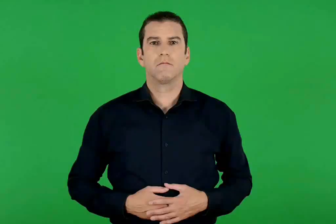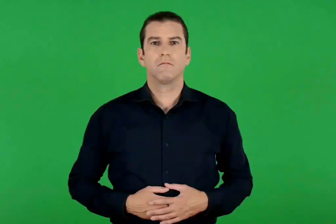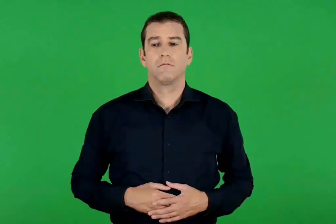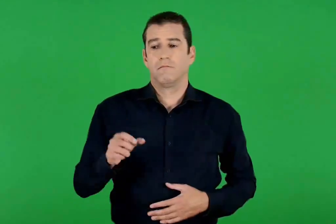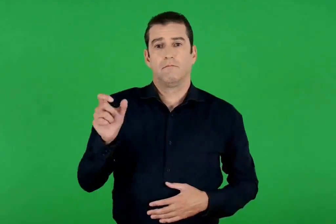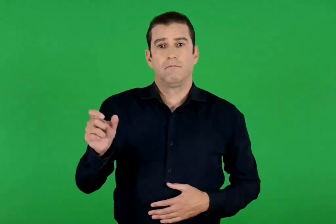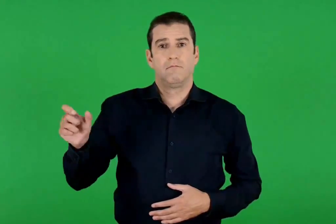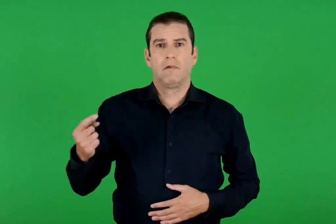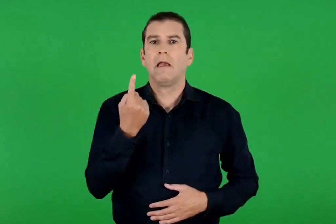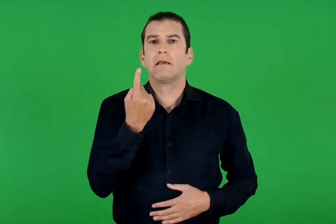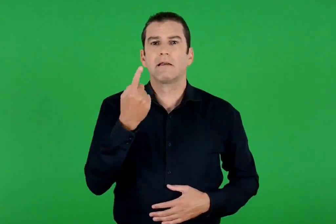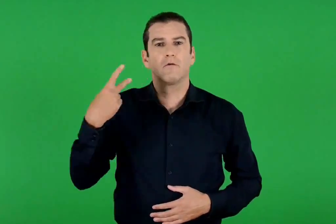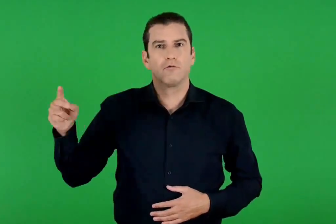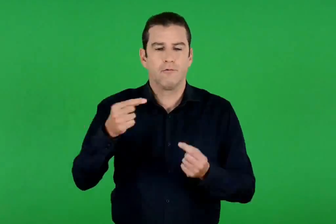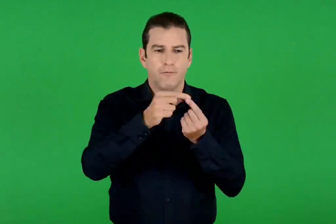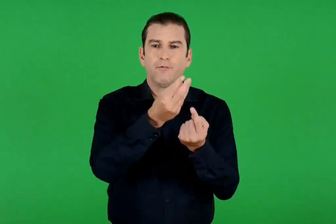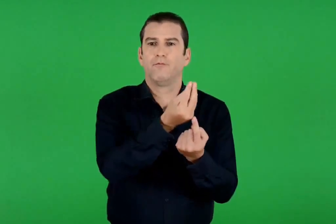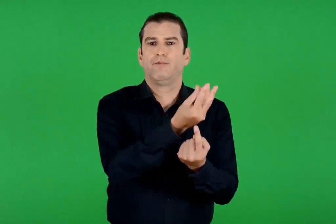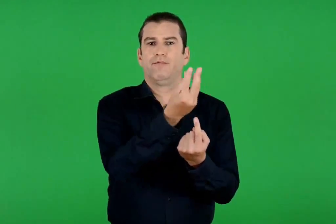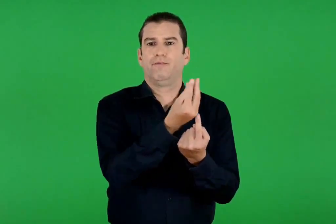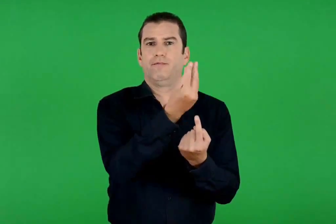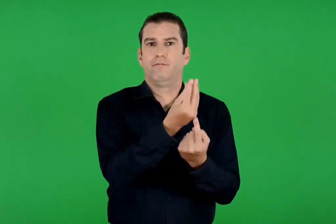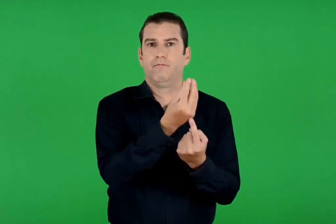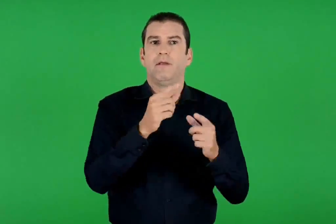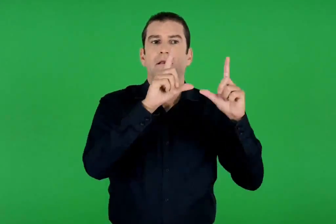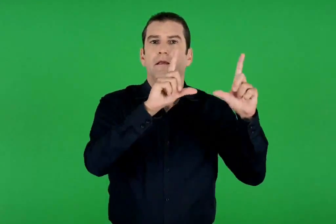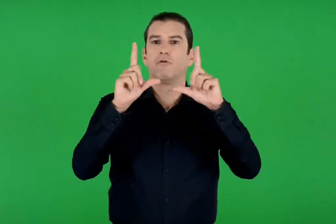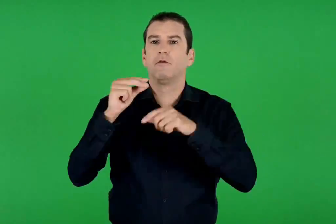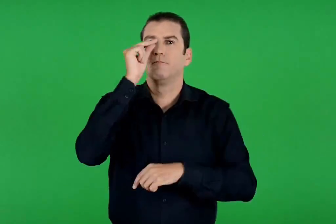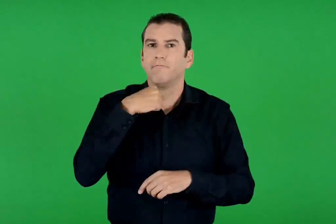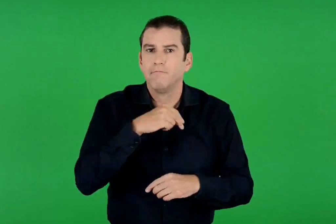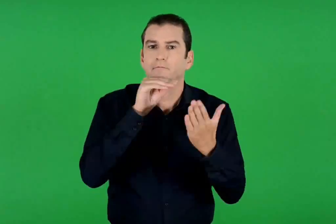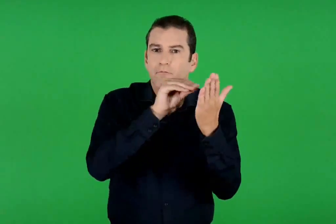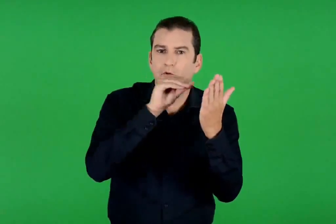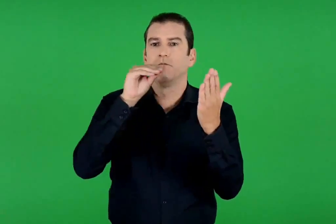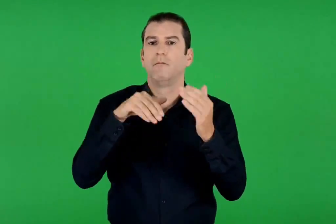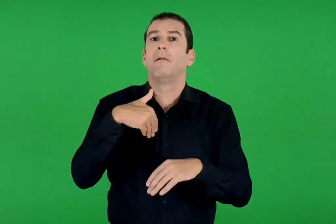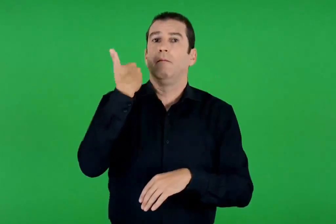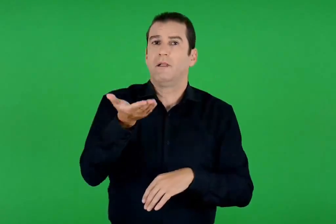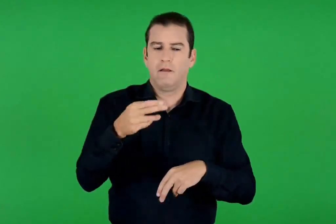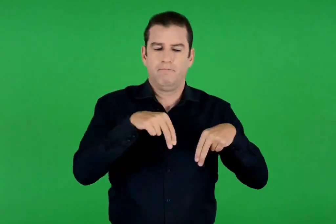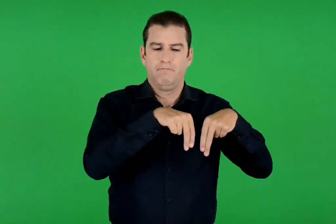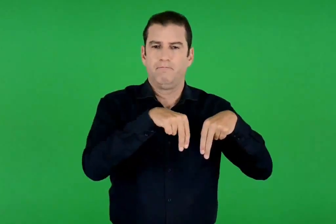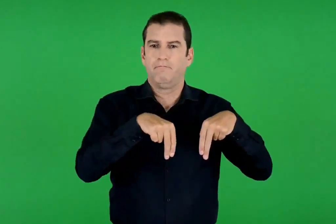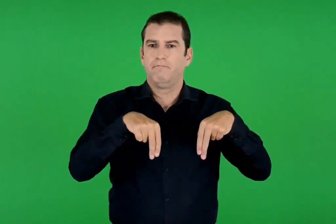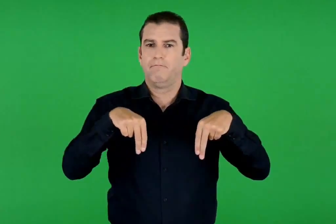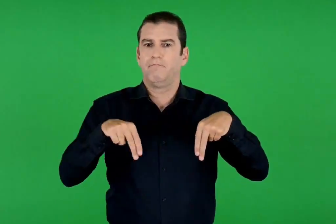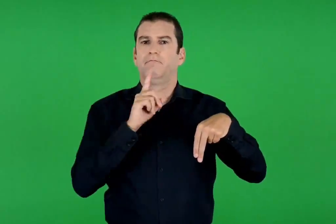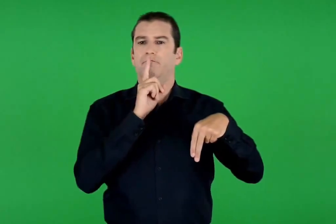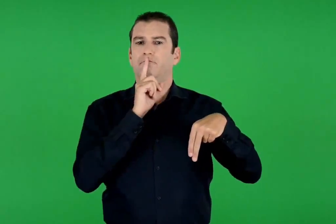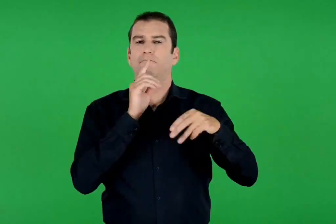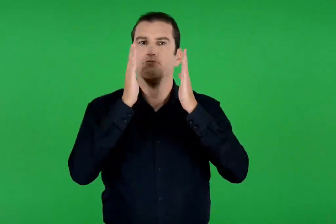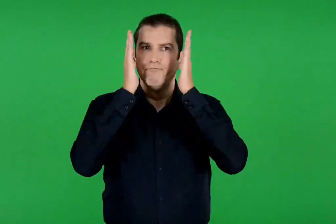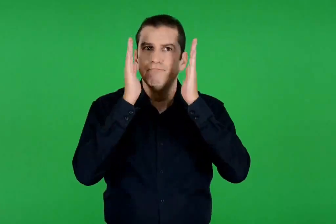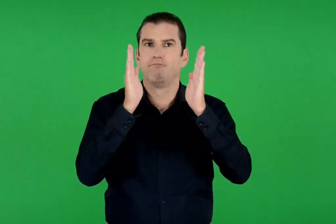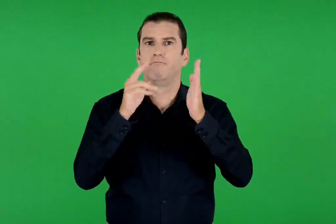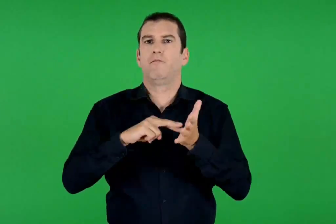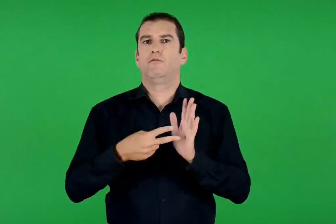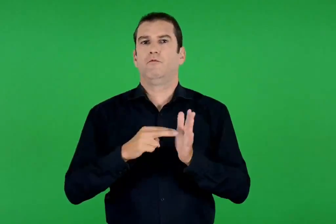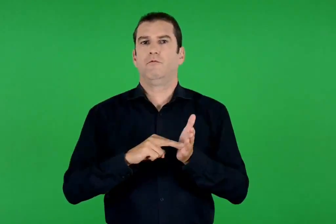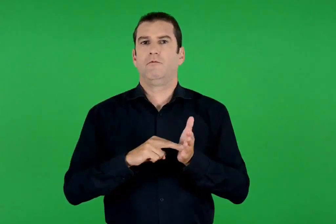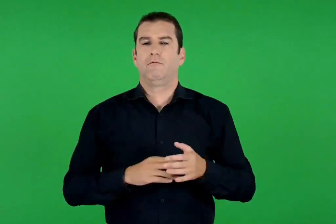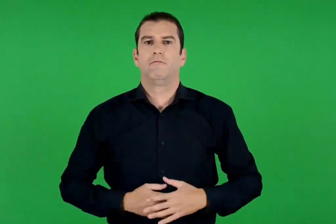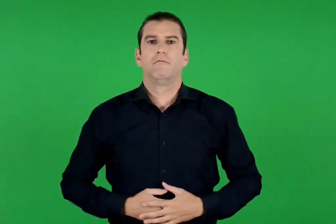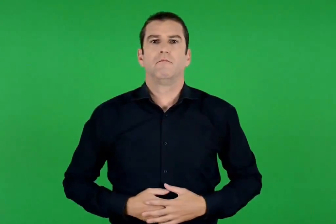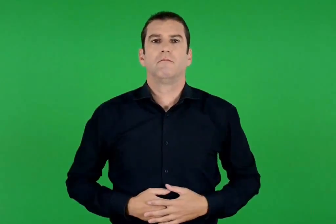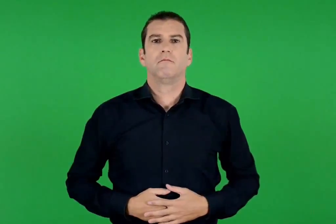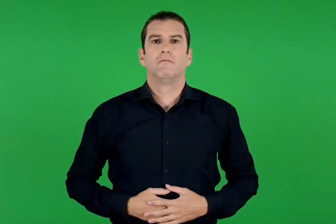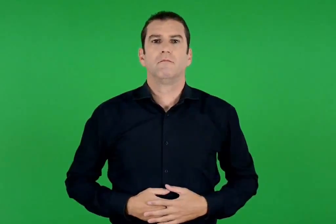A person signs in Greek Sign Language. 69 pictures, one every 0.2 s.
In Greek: ανάβουν το κερί τους , προσκυνούν τις εικόνες και ύστερα στέκονται πλάι πλάι σιωπηλοί , συμμετέχοντας με προσοχή
